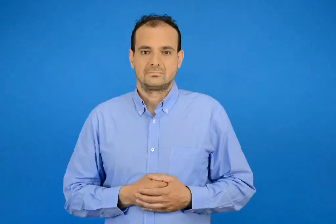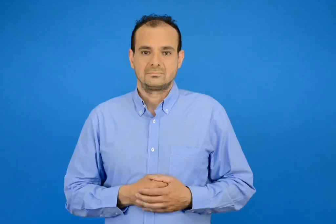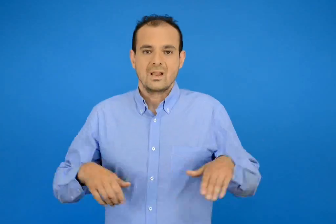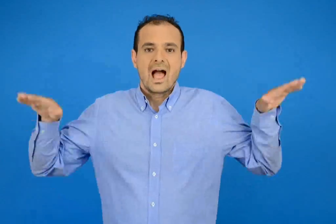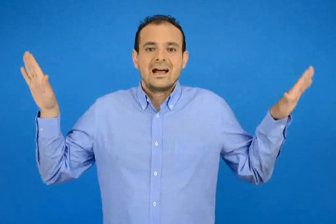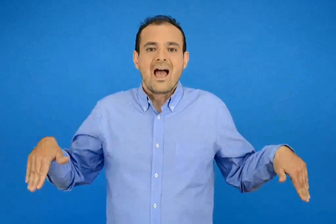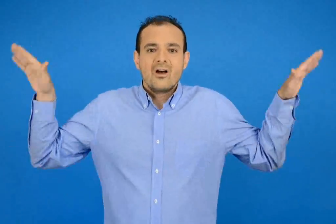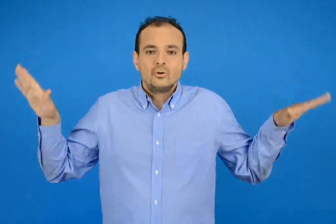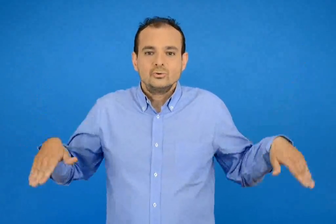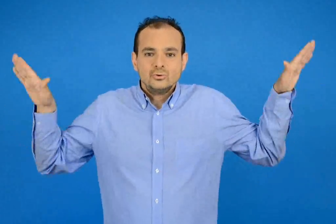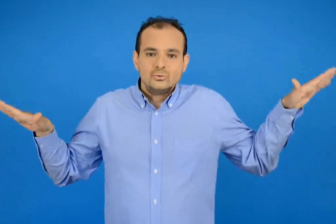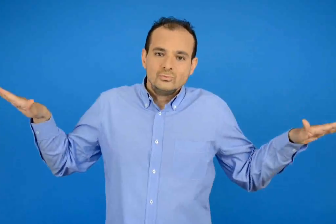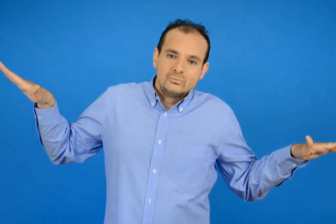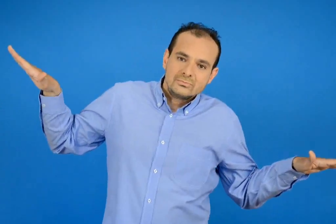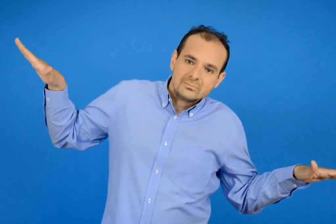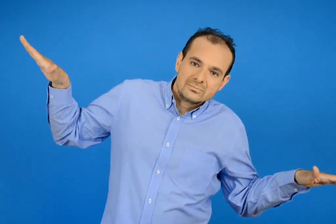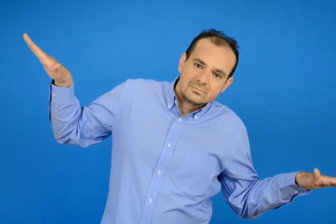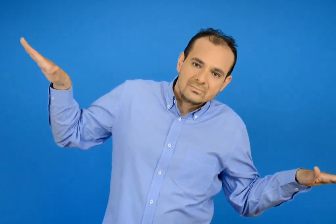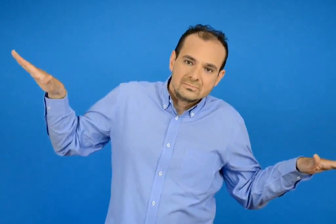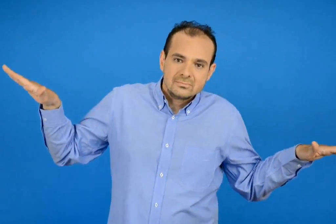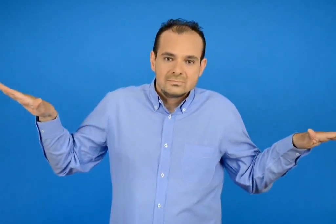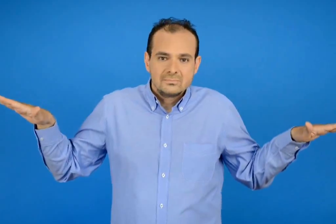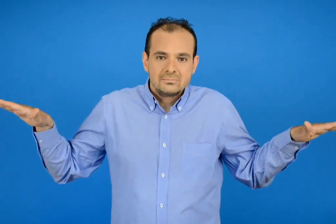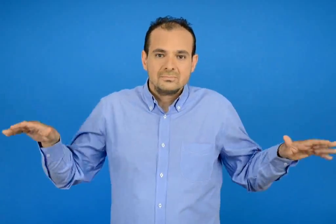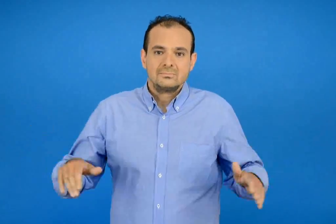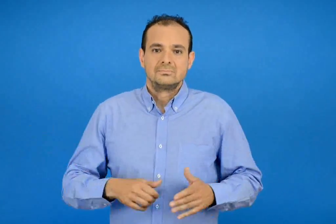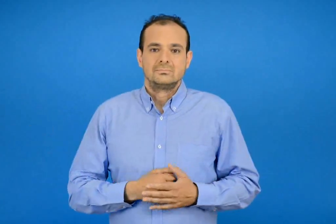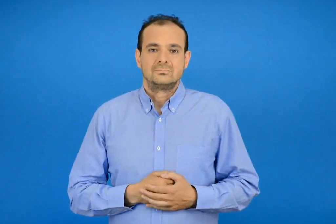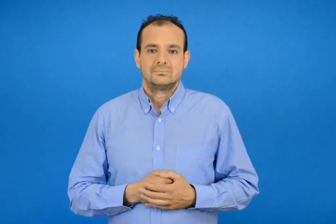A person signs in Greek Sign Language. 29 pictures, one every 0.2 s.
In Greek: γλάρος
